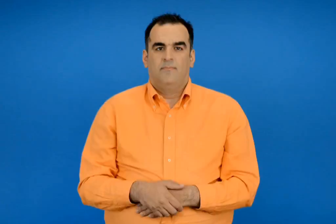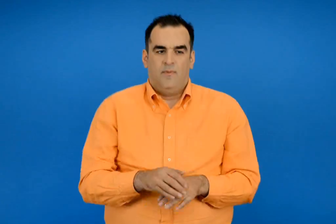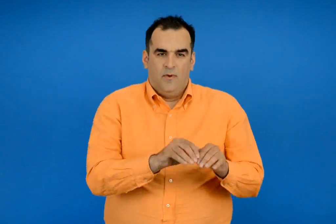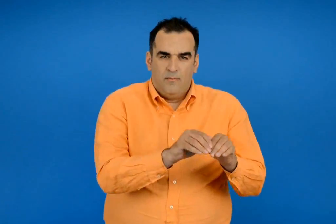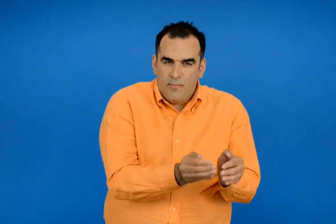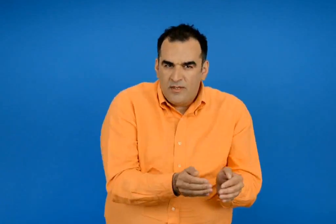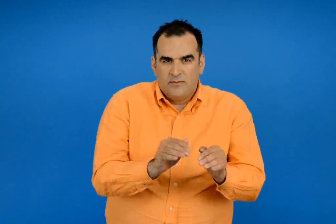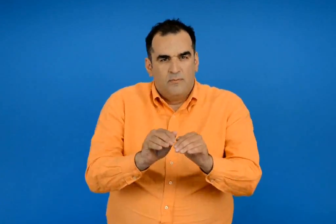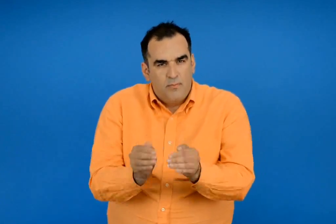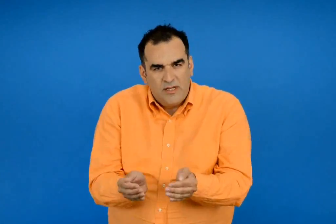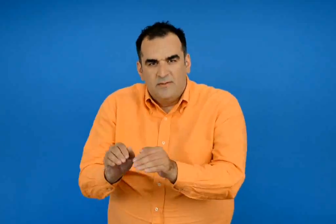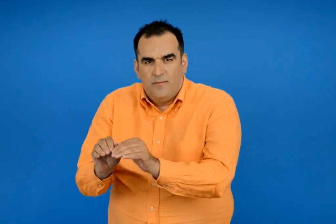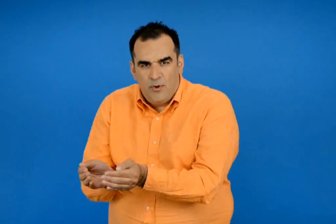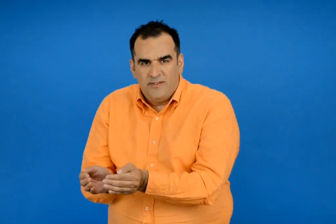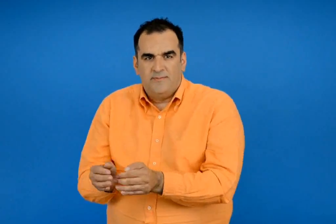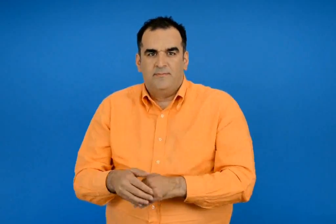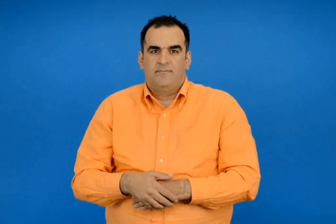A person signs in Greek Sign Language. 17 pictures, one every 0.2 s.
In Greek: πόες
